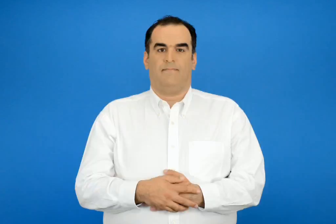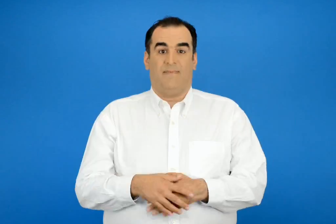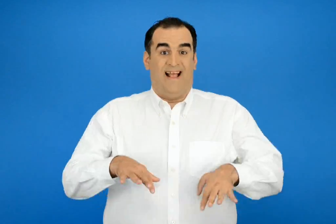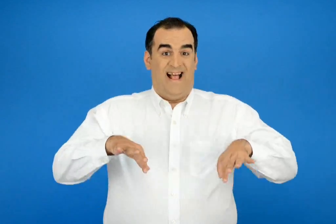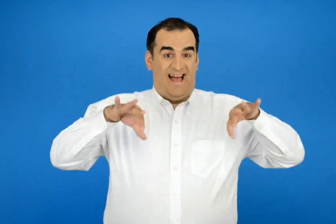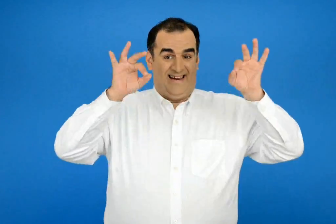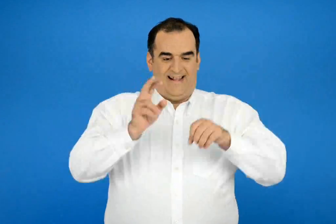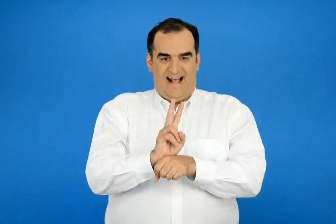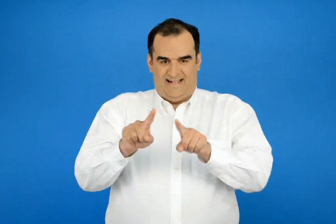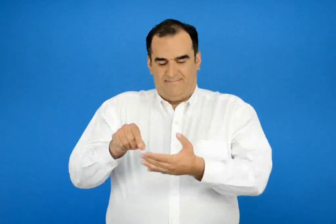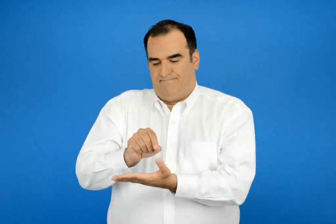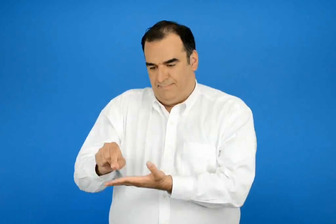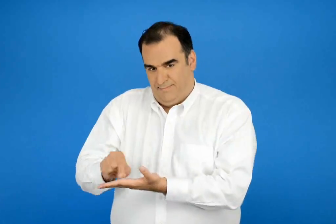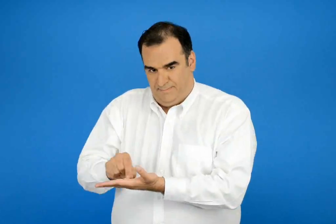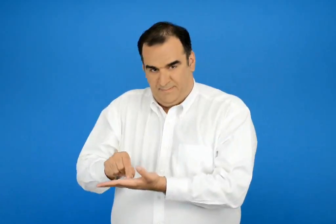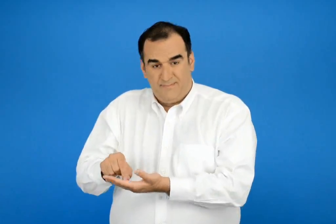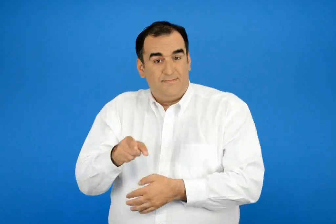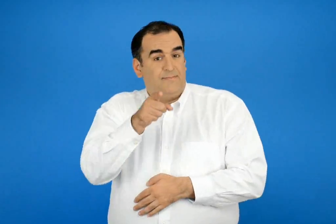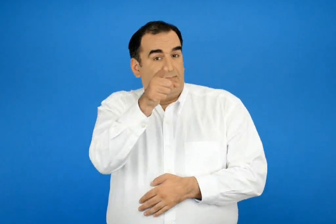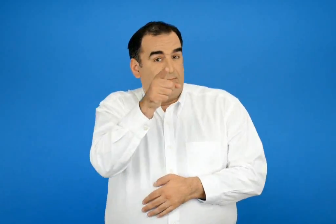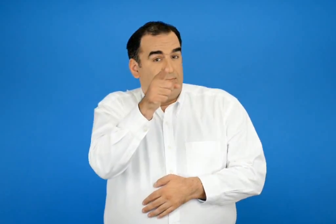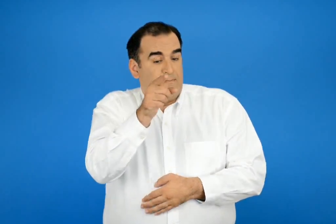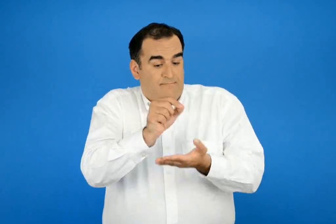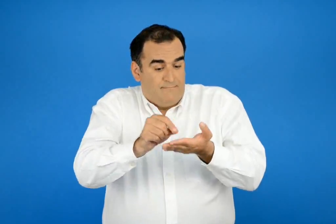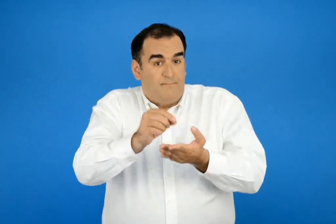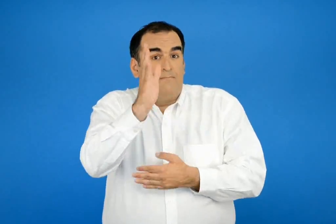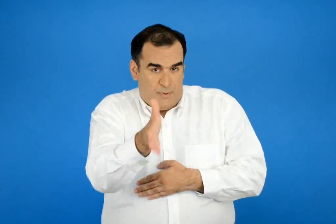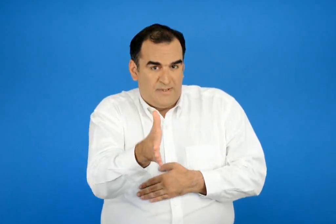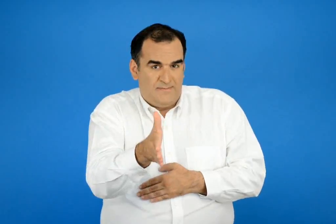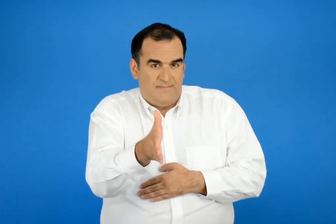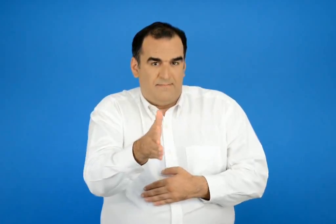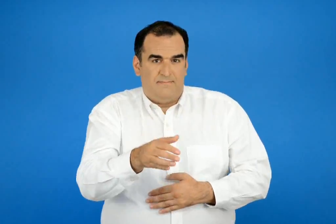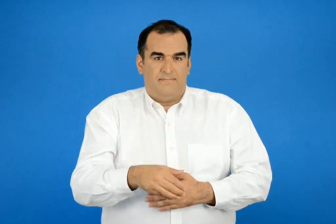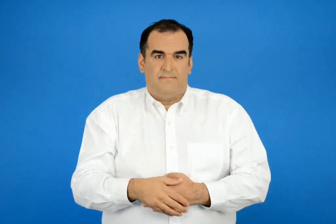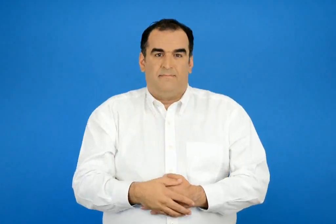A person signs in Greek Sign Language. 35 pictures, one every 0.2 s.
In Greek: στην αρχή το γραφεί σε χαρτί μπορείς να το ετοιμάσεις ;
